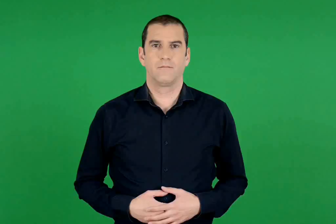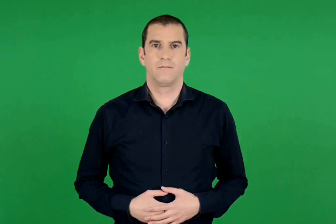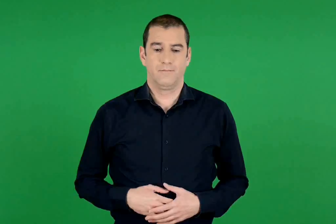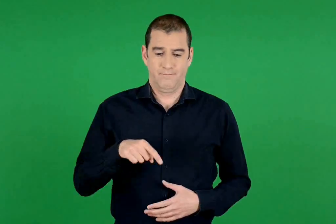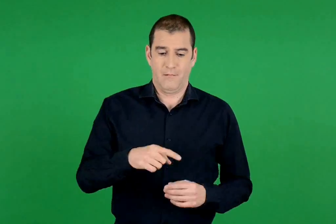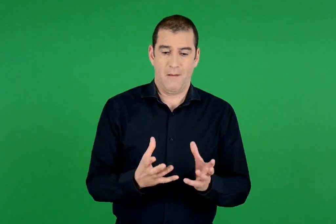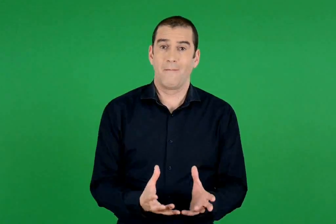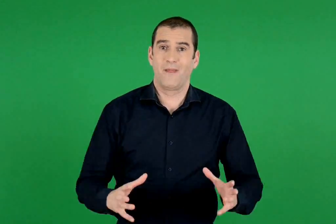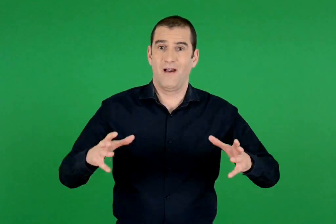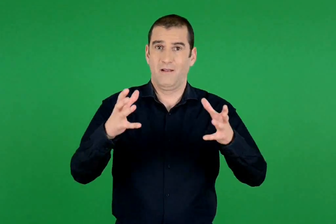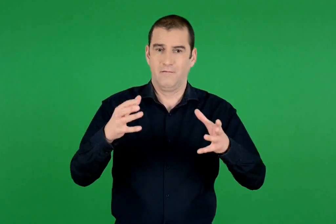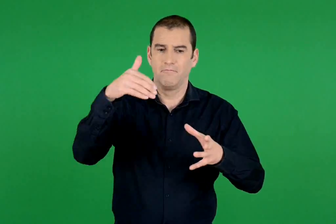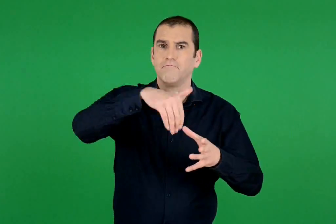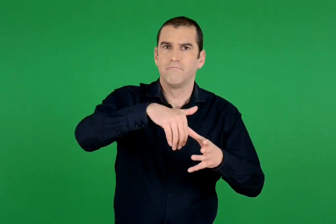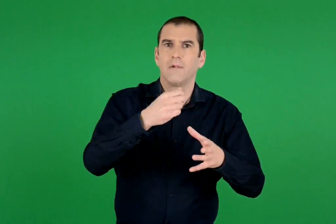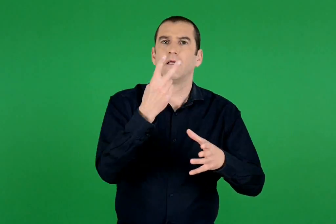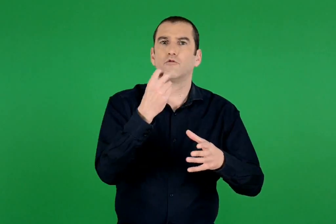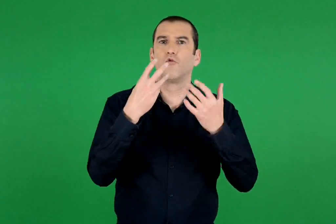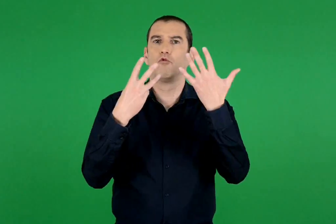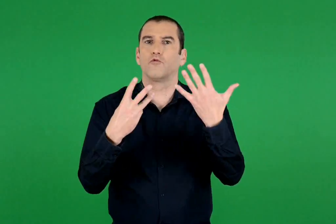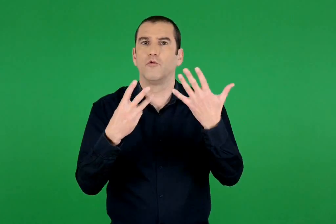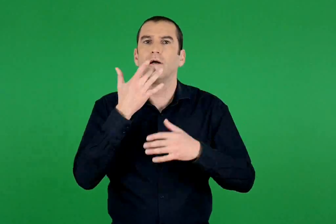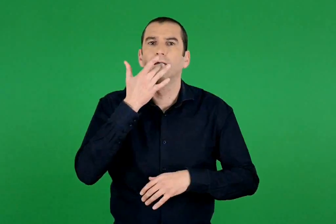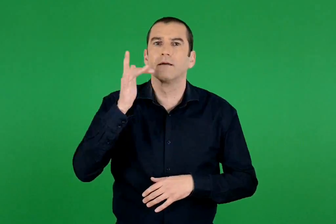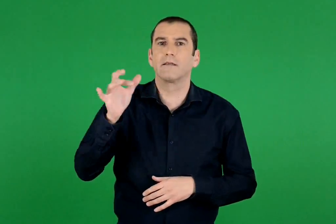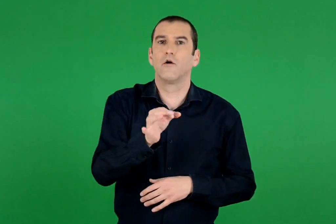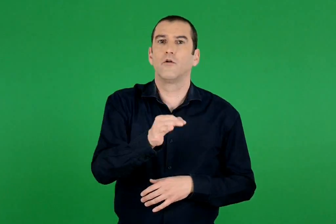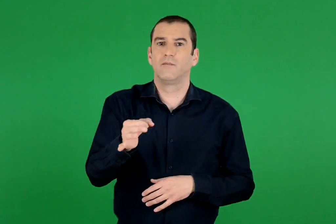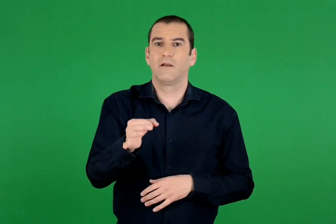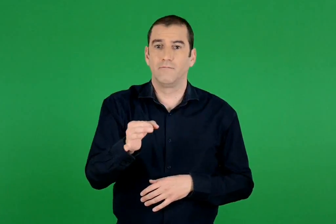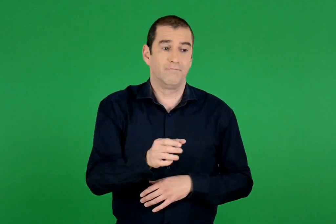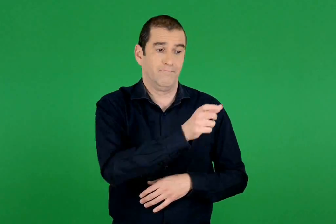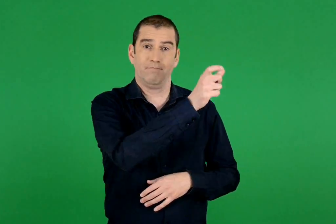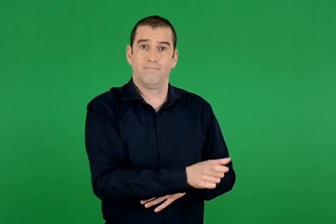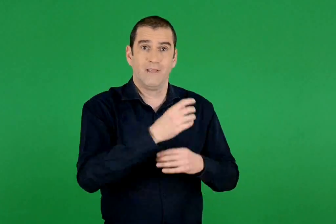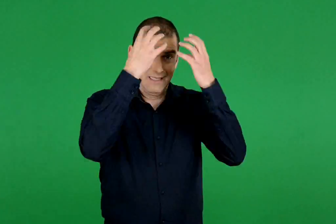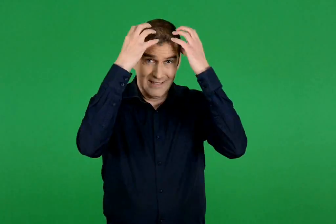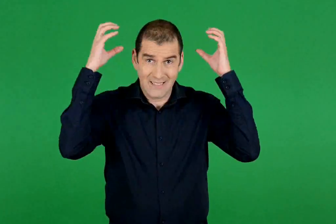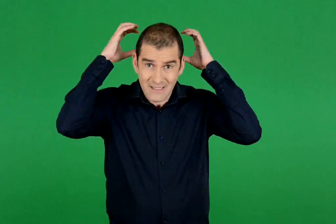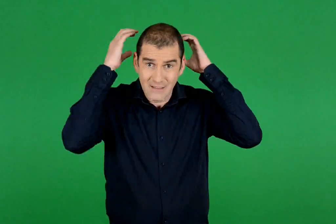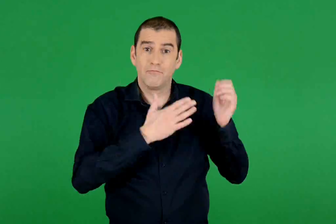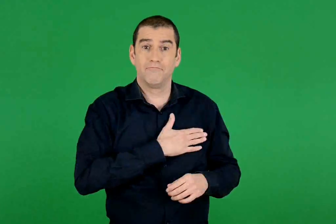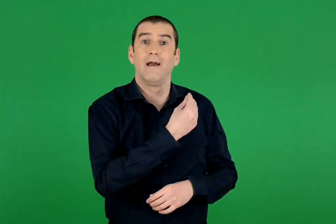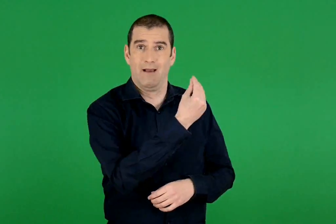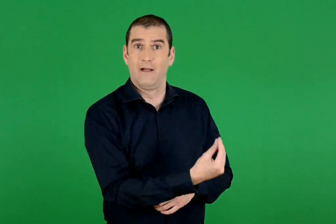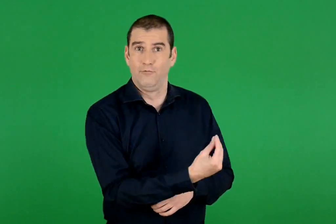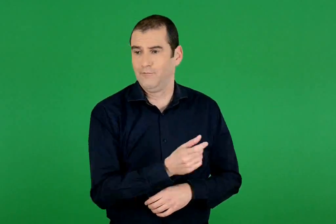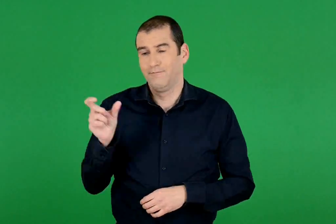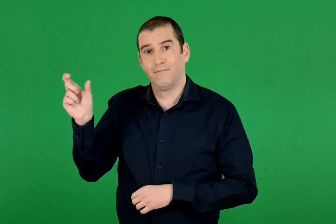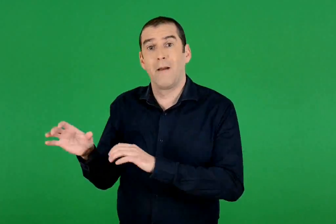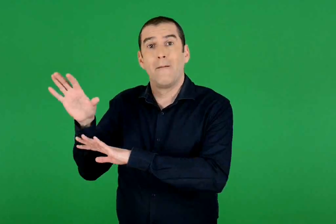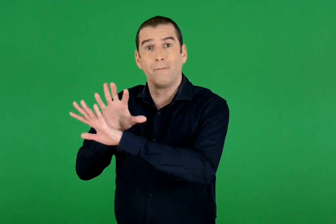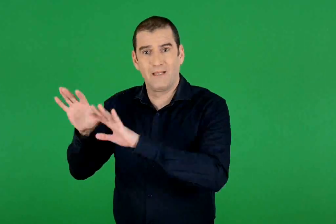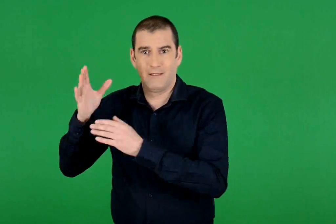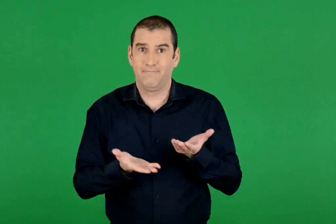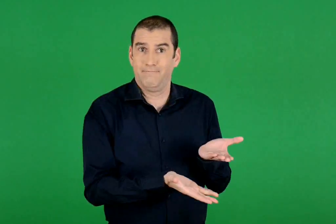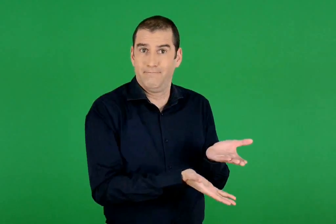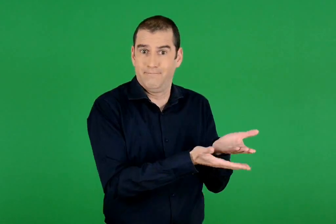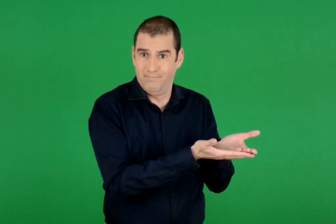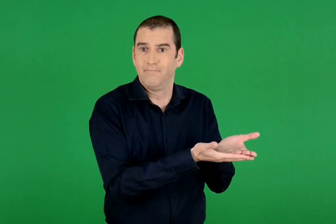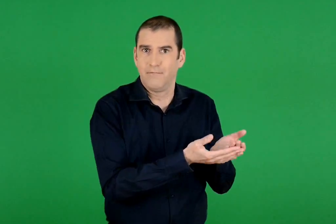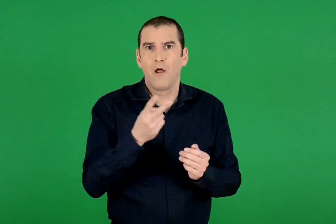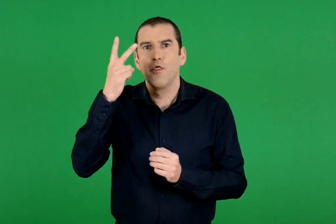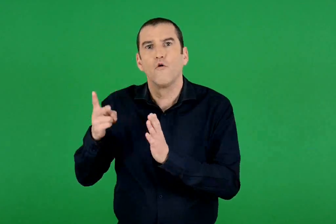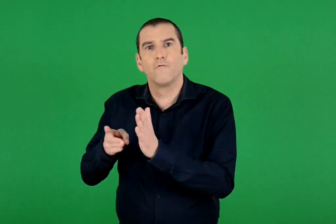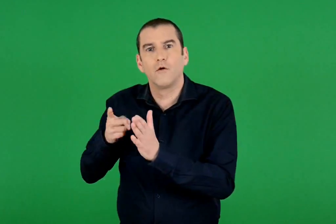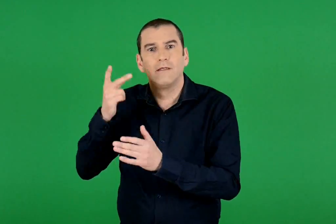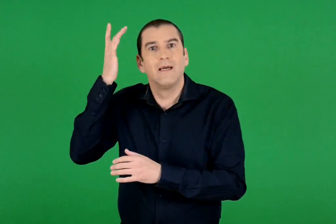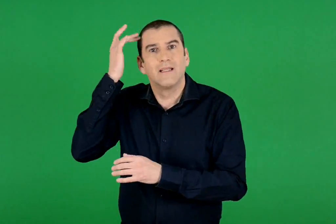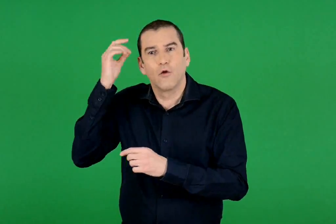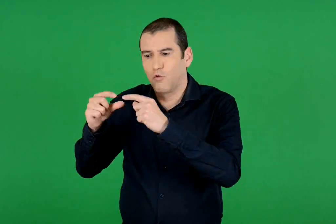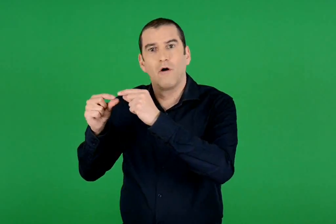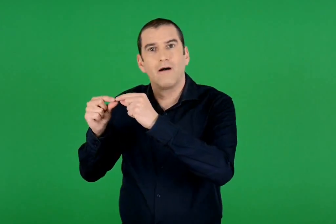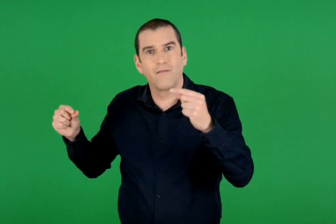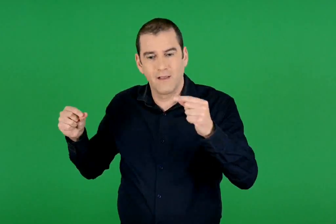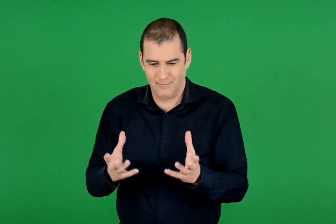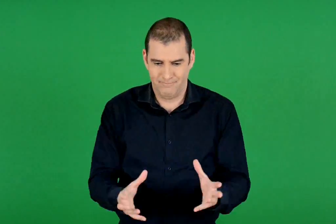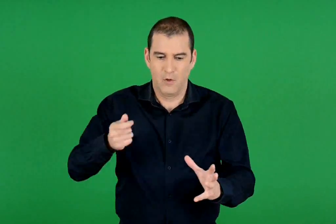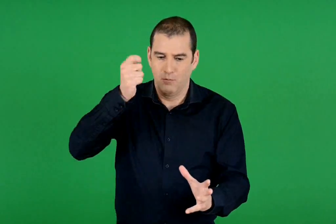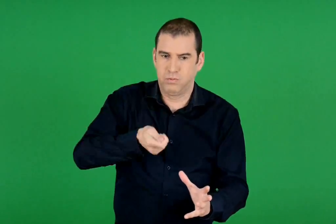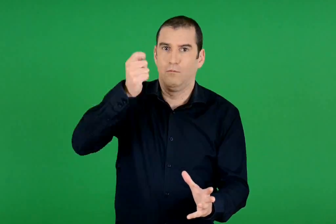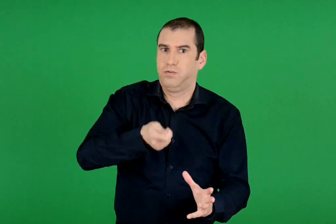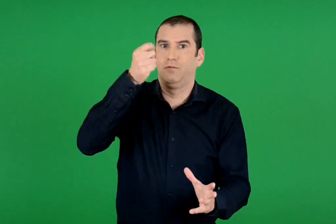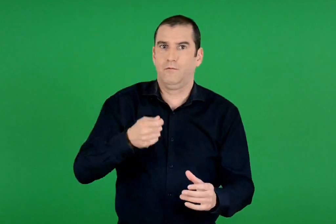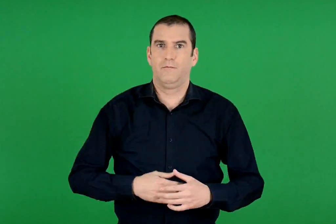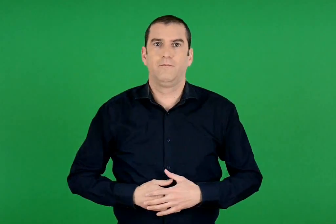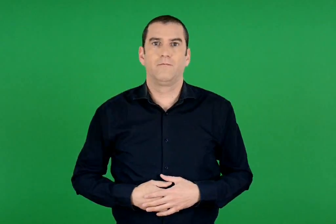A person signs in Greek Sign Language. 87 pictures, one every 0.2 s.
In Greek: το πιθάρι έχει 28 χρυσά νομίσματα. η μάγισσα , για να βοηθήσει τον καλό σεΐχη , άγγιξε το πιθάρι δύο φορές με το κίτρινο ραβδί
